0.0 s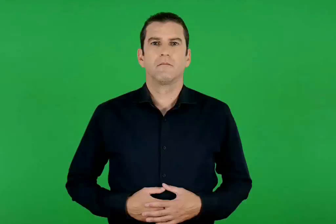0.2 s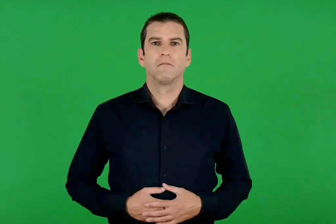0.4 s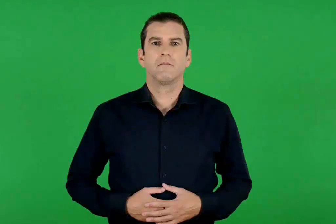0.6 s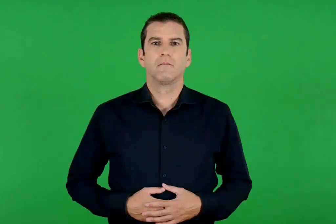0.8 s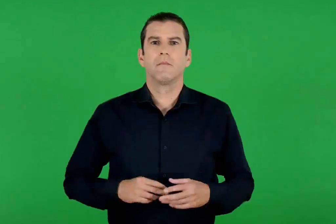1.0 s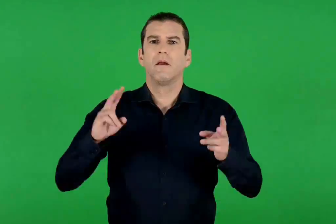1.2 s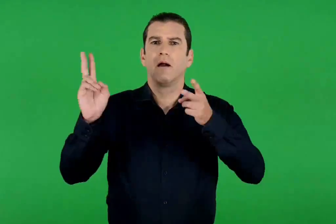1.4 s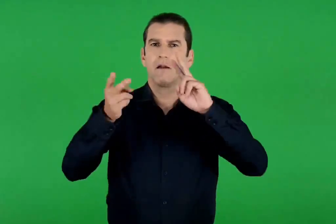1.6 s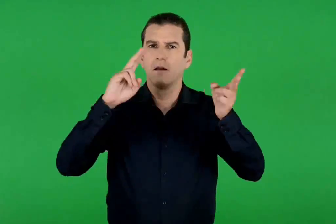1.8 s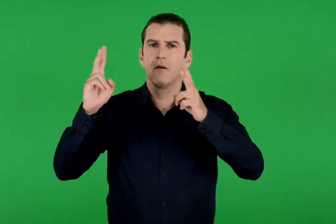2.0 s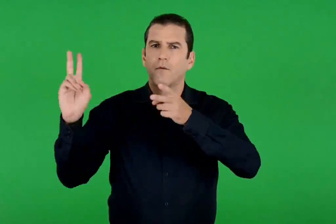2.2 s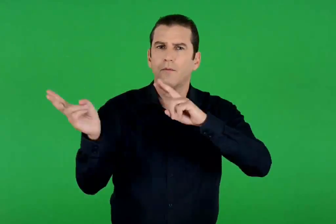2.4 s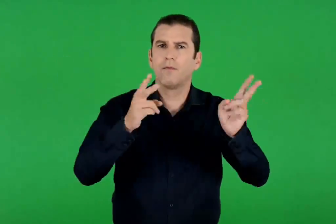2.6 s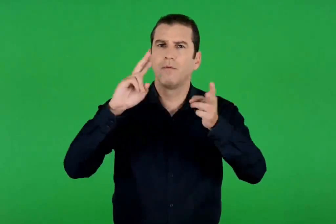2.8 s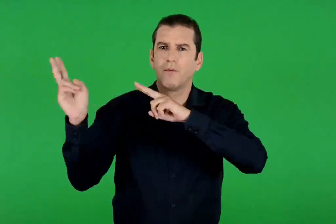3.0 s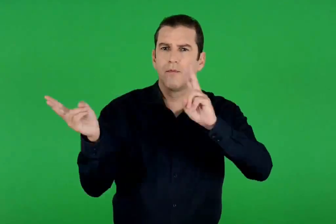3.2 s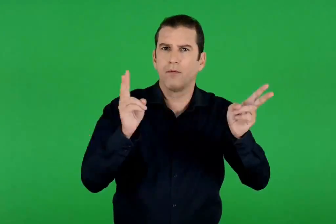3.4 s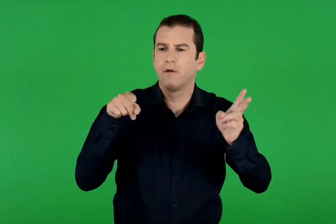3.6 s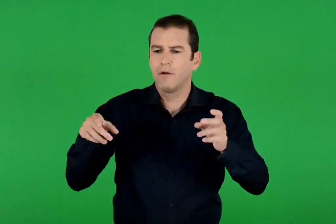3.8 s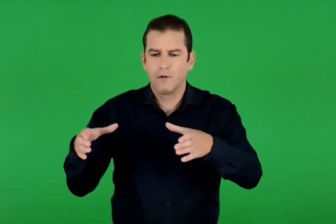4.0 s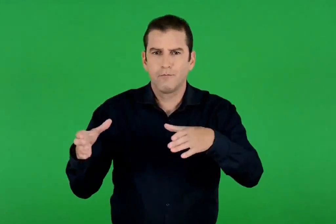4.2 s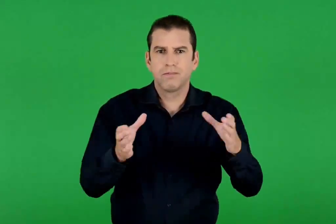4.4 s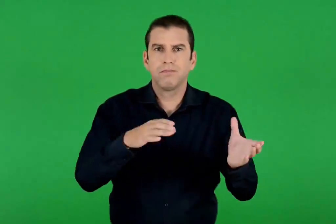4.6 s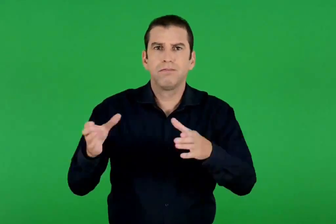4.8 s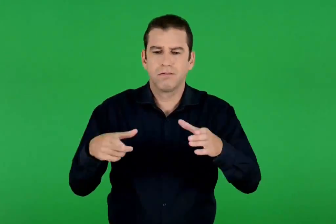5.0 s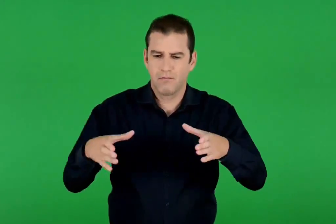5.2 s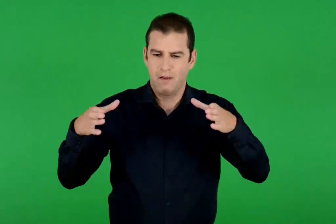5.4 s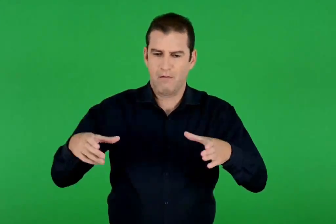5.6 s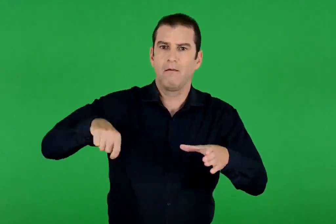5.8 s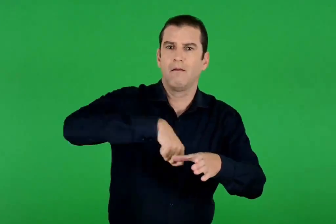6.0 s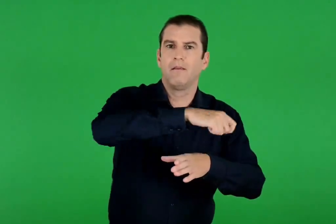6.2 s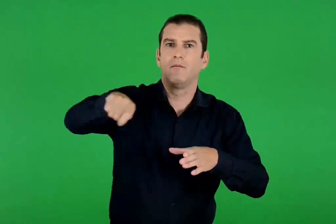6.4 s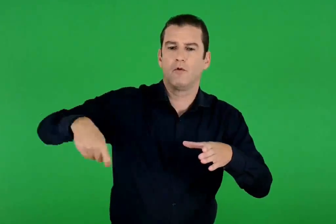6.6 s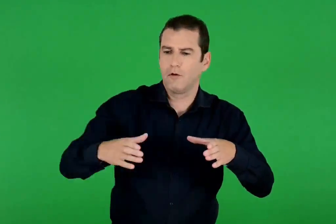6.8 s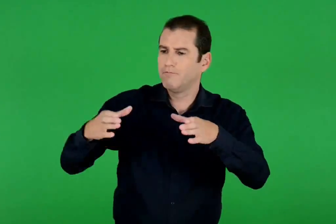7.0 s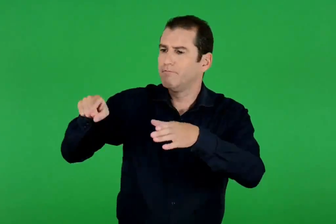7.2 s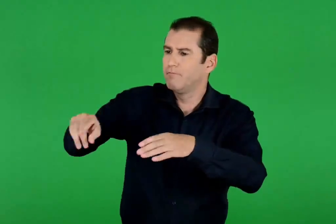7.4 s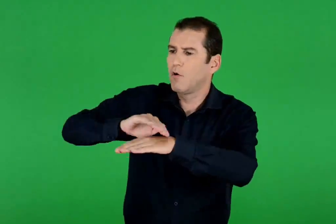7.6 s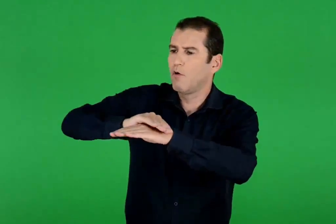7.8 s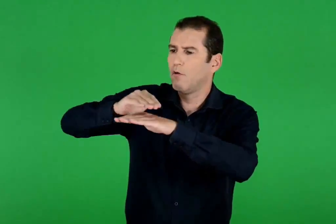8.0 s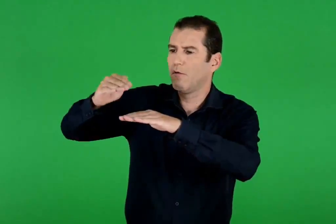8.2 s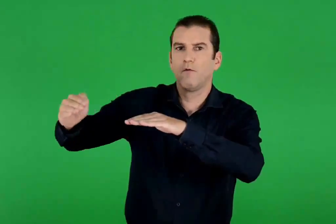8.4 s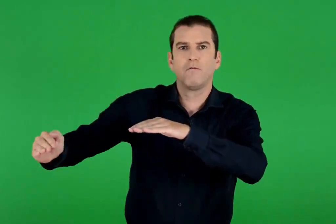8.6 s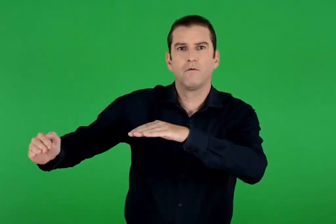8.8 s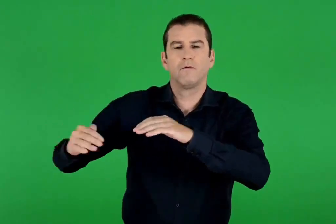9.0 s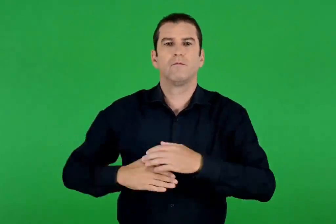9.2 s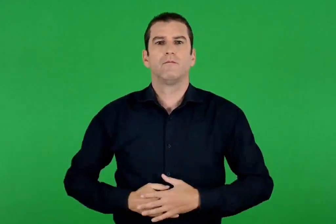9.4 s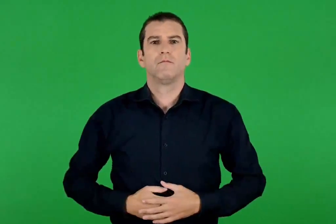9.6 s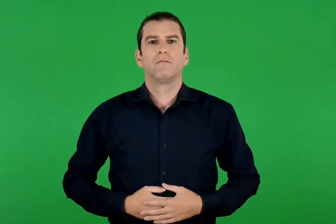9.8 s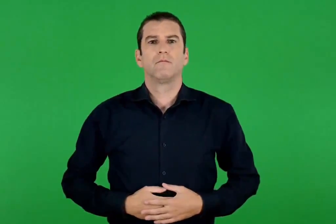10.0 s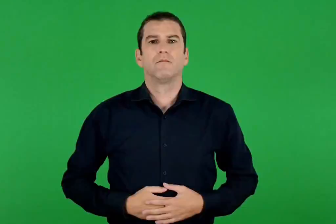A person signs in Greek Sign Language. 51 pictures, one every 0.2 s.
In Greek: φυσάει το αγέρι και σαλεύει μια θημωνιά στο λόφο εκεί
